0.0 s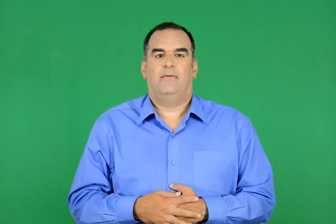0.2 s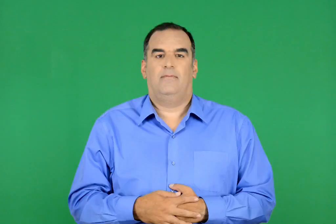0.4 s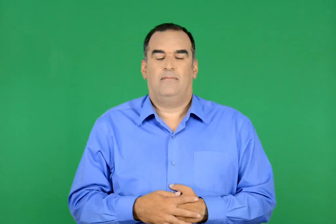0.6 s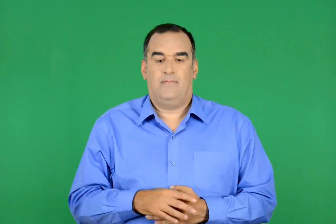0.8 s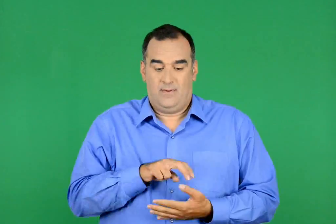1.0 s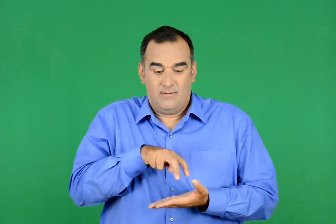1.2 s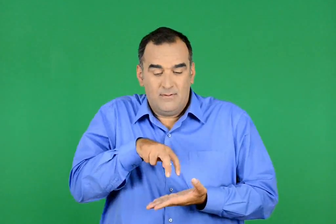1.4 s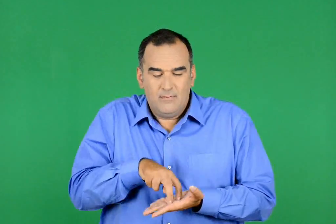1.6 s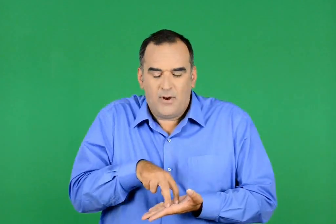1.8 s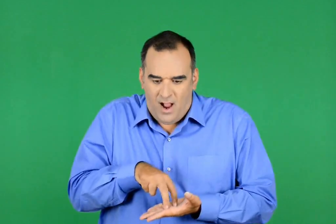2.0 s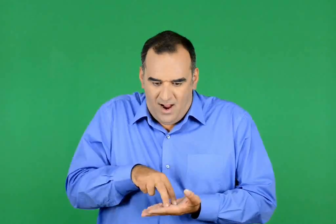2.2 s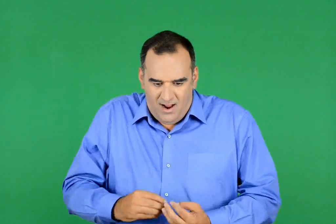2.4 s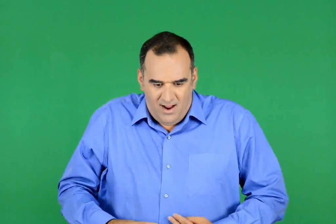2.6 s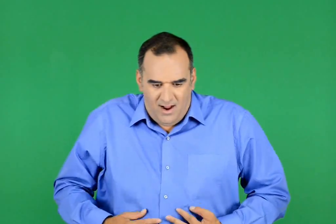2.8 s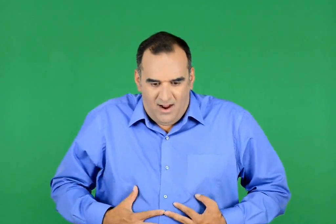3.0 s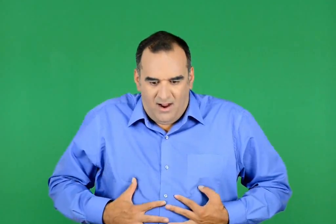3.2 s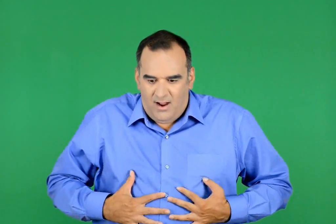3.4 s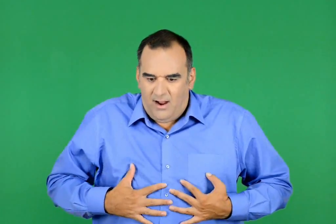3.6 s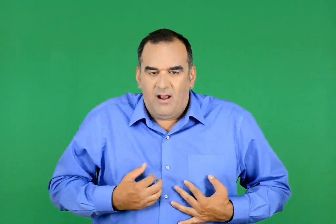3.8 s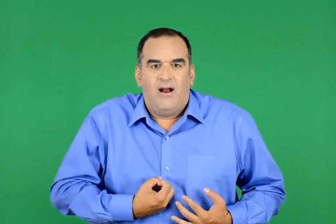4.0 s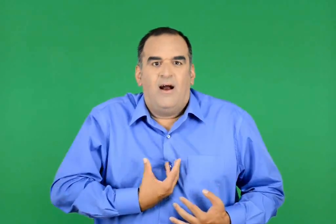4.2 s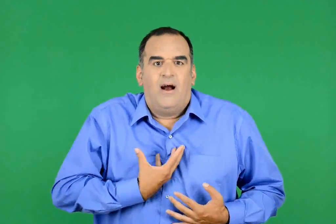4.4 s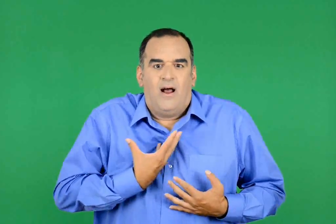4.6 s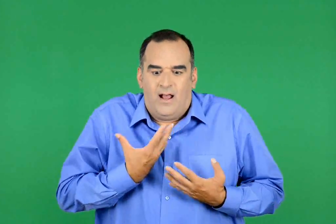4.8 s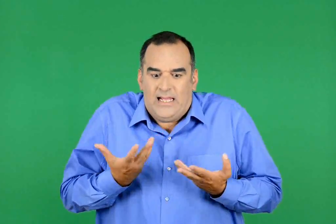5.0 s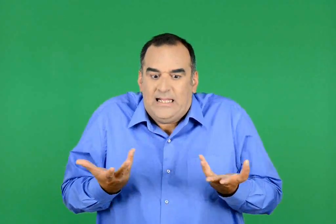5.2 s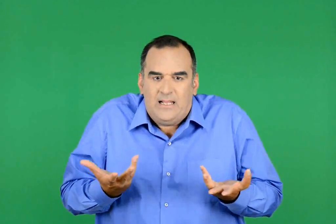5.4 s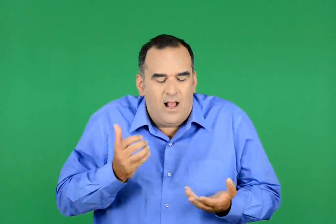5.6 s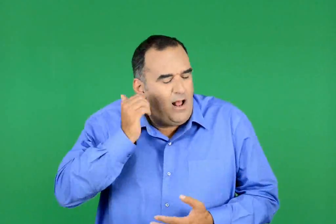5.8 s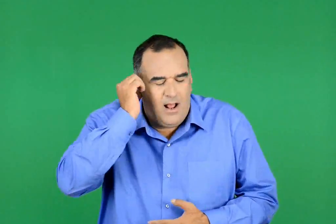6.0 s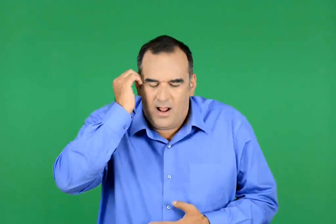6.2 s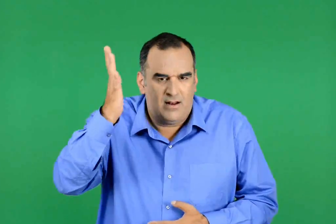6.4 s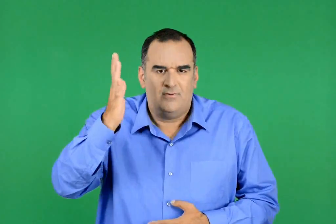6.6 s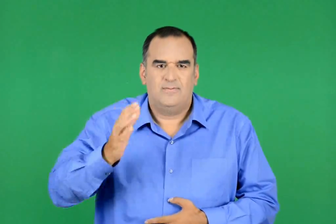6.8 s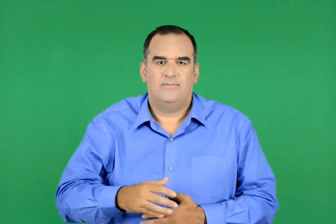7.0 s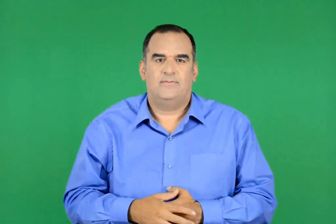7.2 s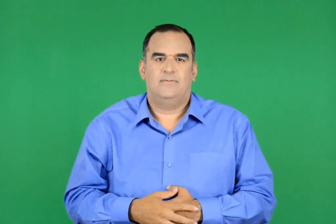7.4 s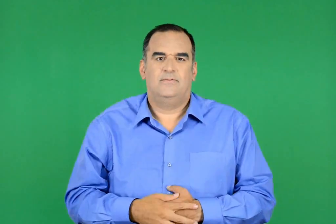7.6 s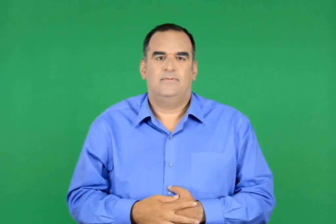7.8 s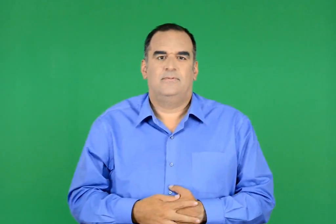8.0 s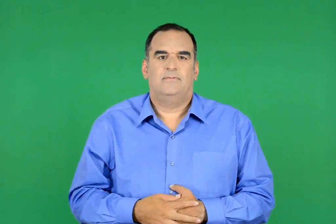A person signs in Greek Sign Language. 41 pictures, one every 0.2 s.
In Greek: είναι αδύνατο να περιγράψω τι ένιωθα την ώρα εκείνη
